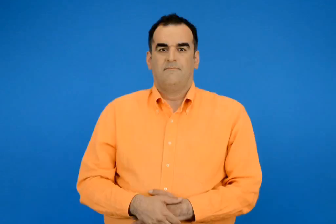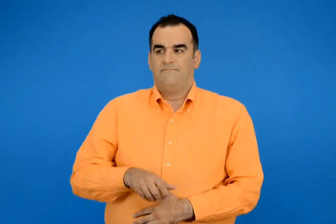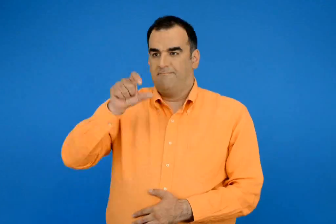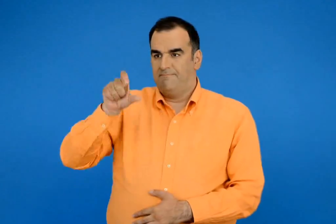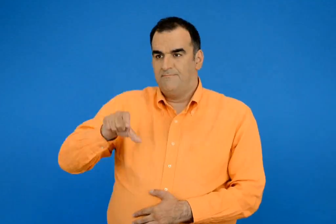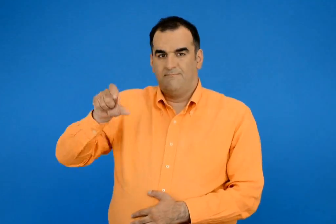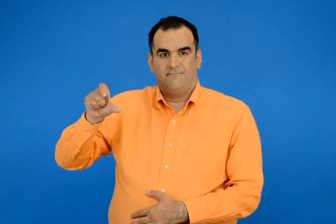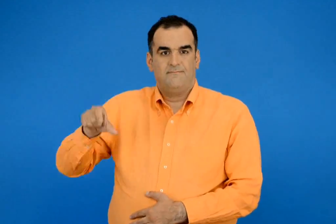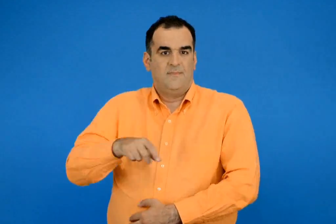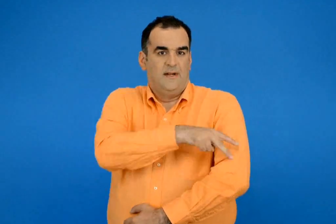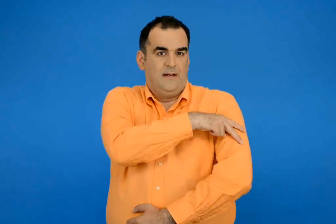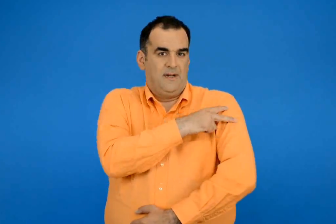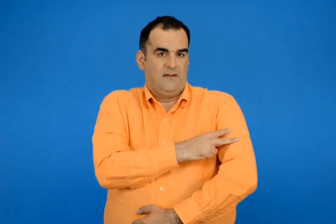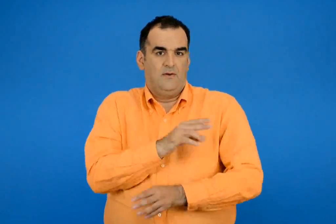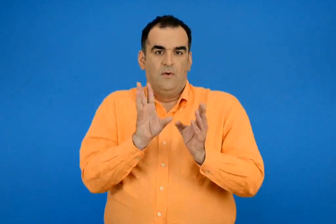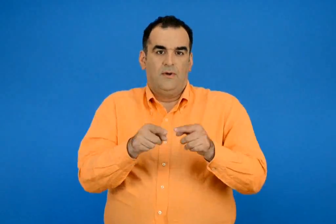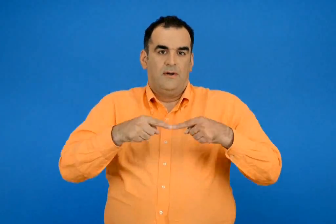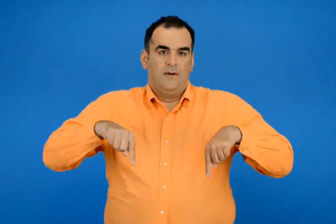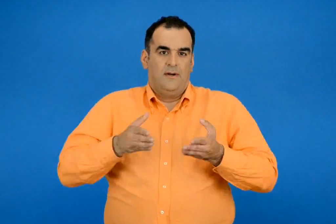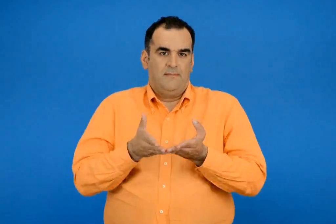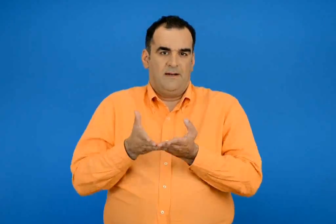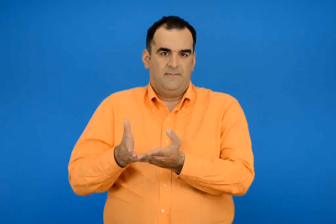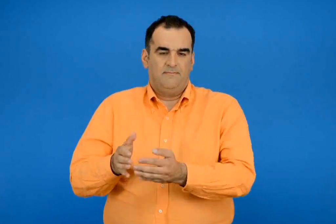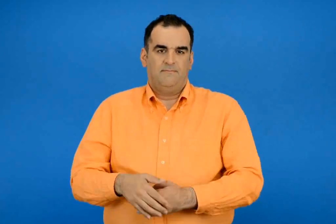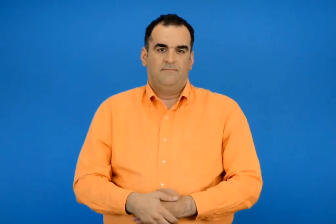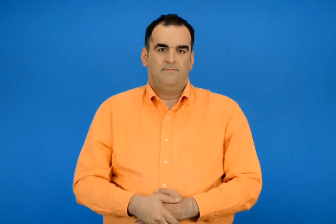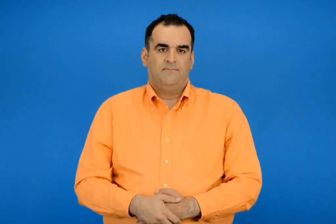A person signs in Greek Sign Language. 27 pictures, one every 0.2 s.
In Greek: λιμενικοί
